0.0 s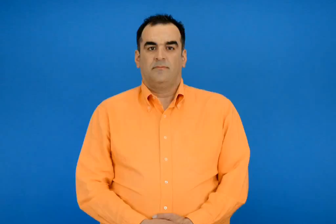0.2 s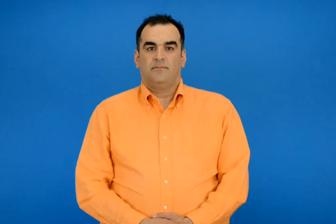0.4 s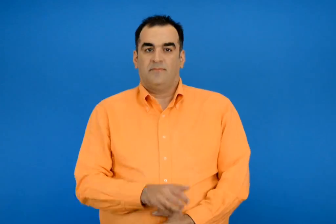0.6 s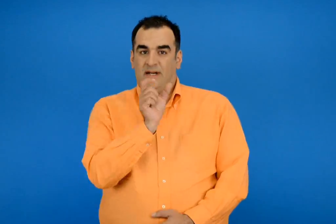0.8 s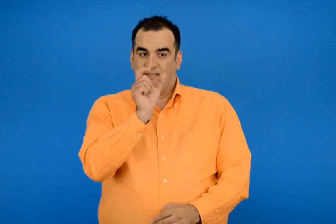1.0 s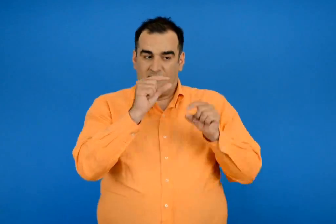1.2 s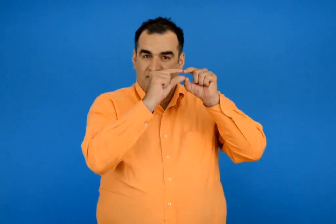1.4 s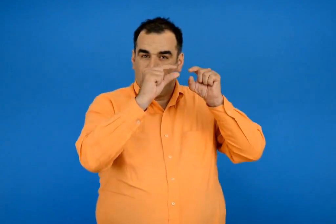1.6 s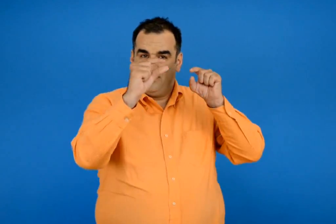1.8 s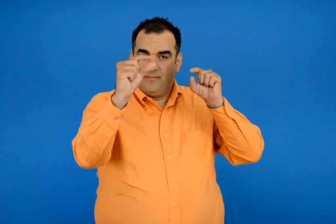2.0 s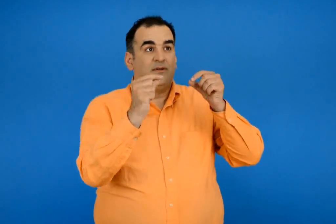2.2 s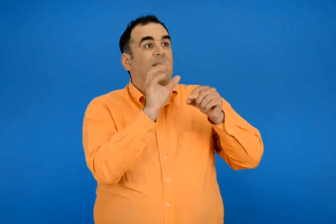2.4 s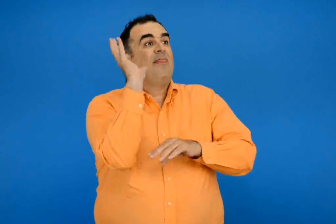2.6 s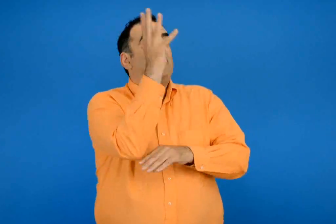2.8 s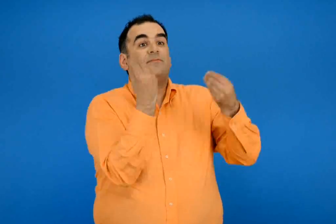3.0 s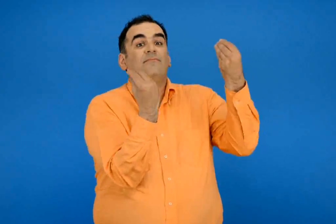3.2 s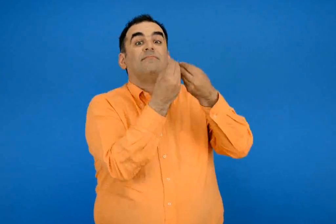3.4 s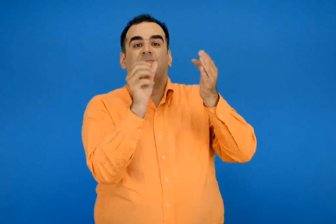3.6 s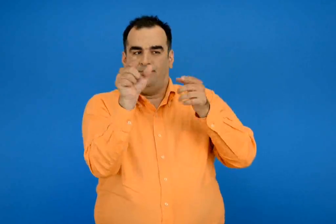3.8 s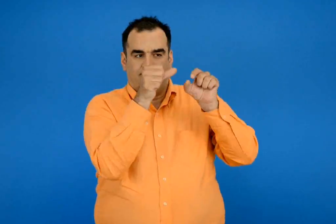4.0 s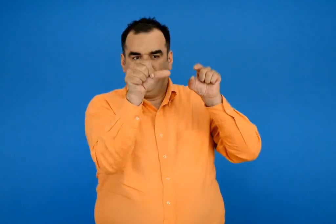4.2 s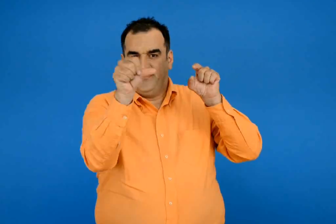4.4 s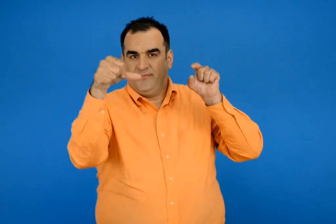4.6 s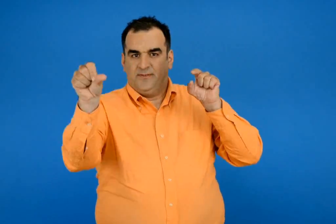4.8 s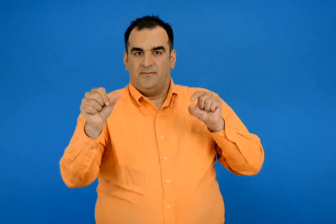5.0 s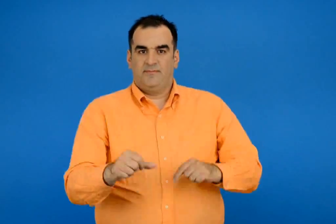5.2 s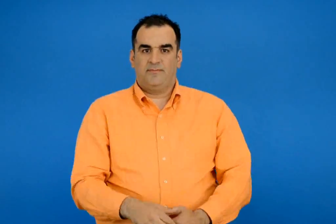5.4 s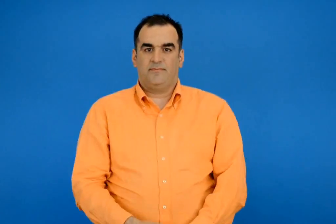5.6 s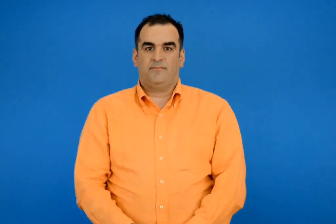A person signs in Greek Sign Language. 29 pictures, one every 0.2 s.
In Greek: διάγραψε οτιδήποτε δε συναντάς στο δάσος
